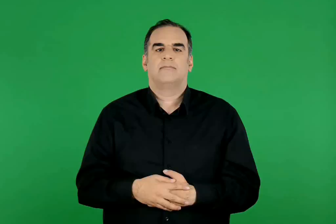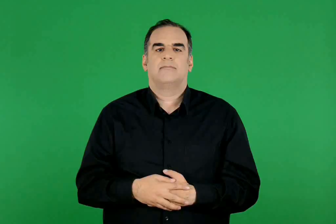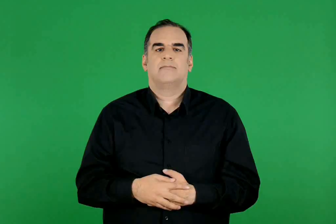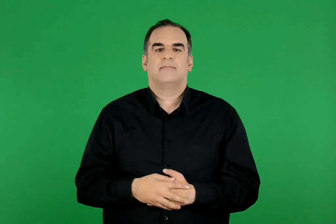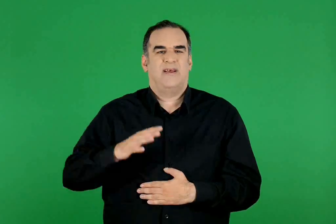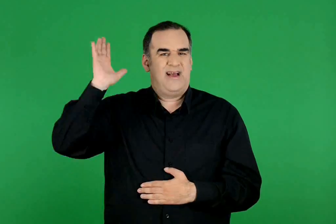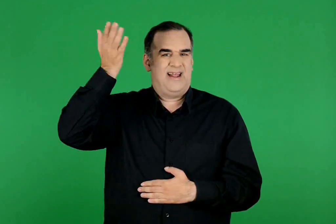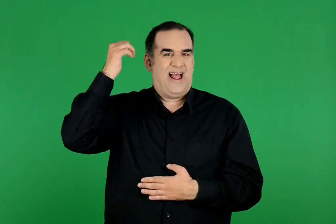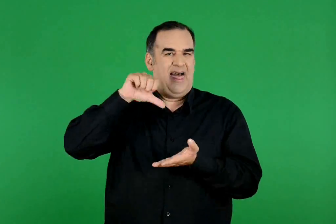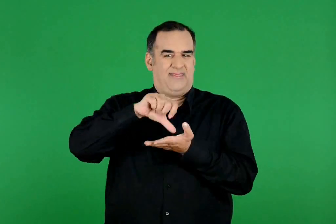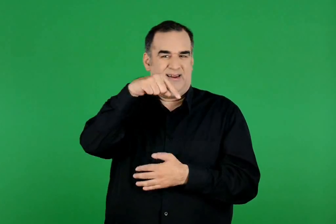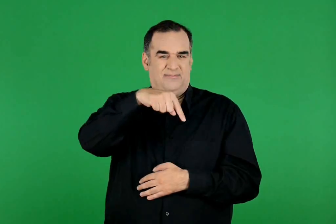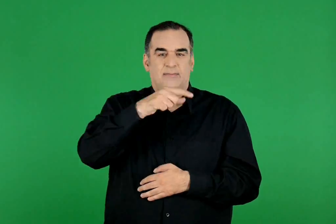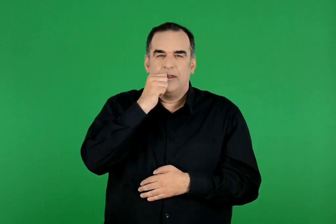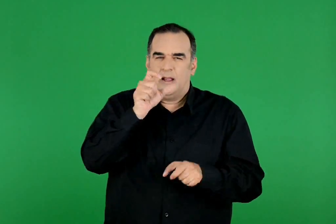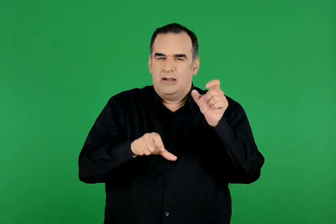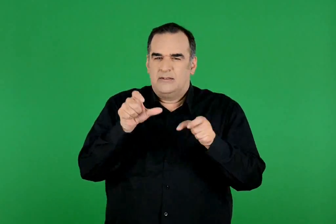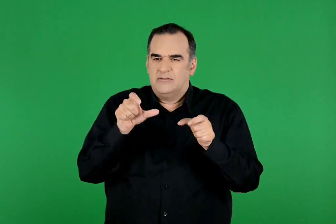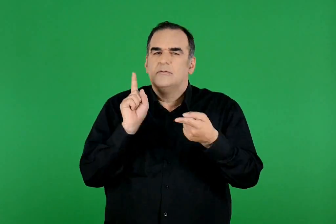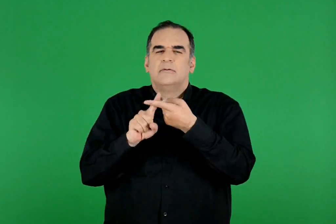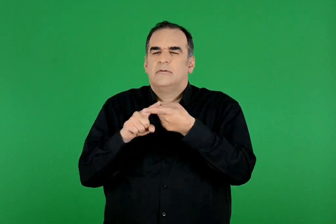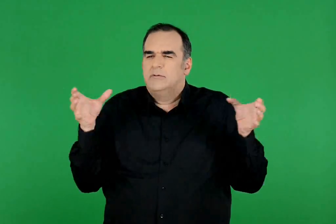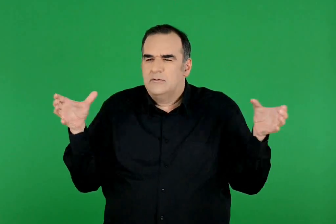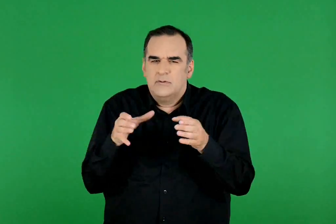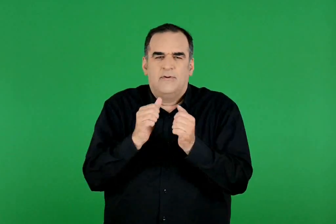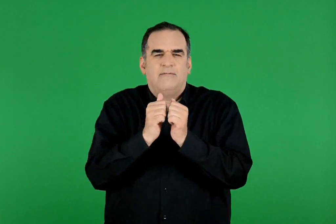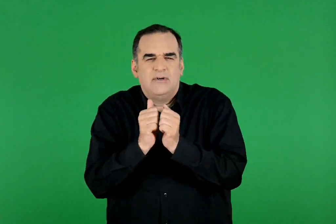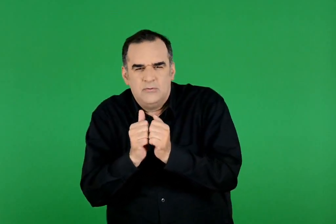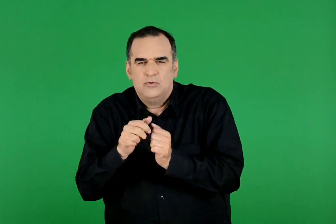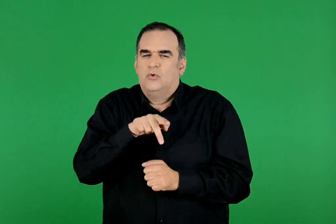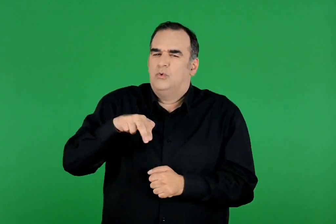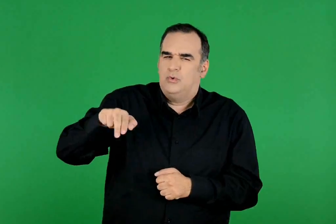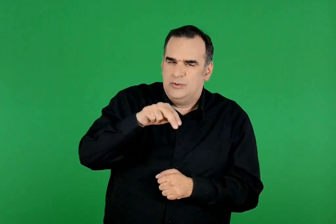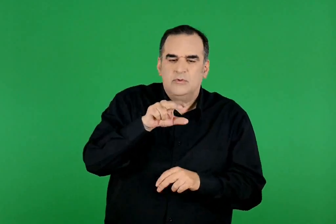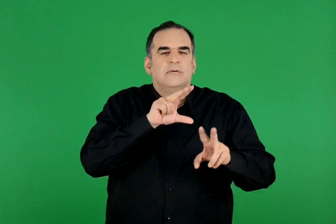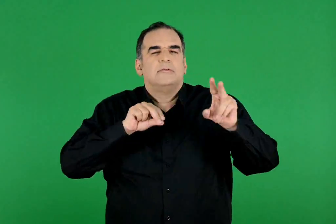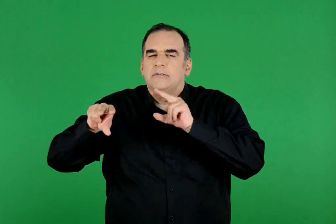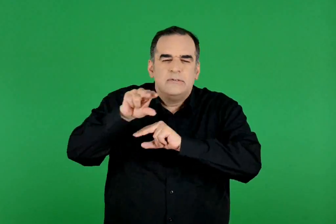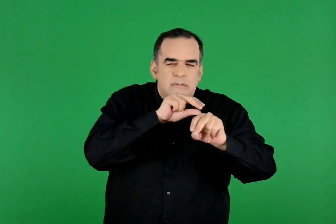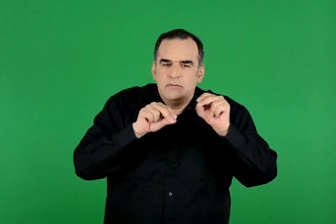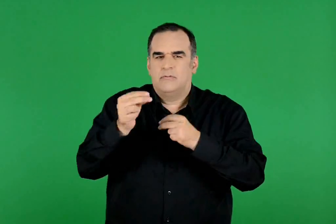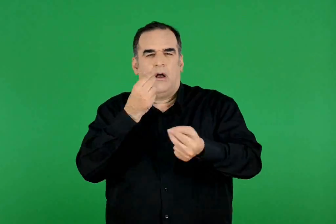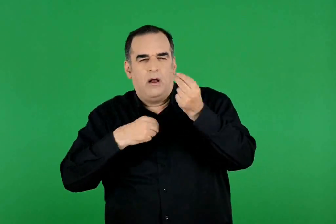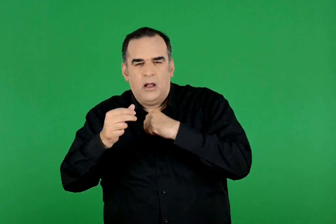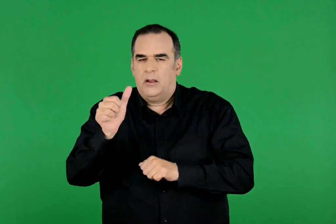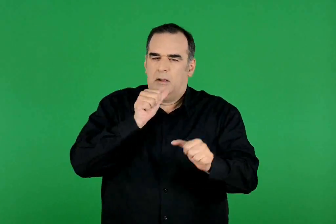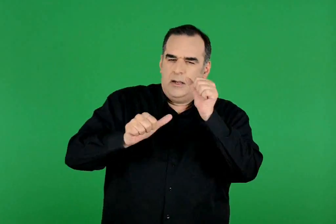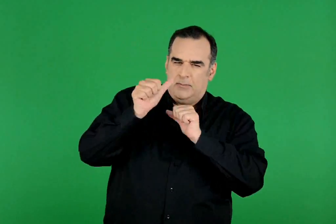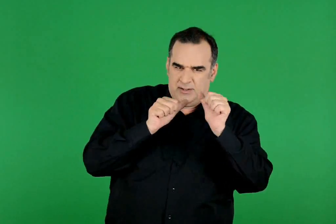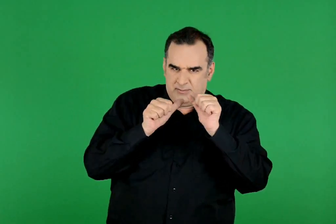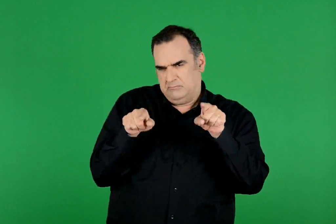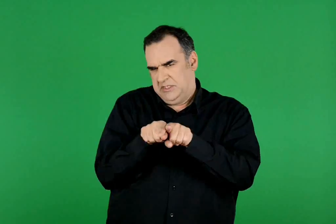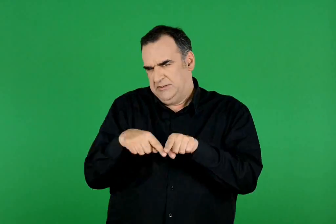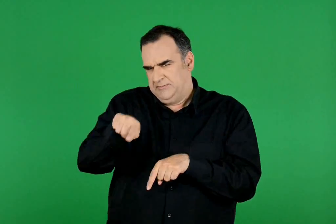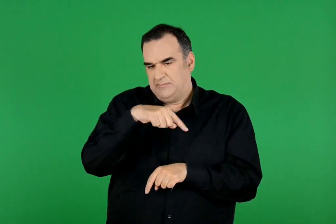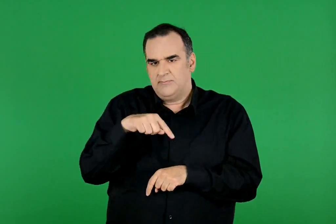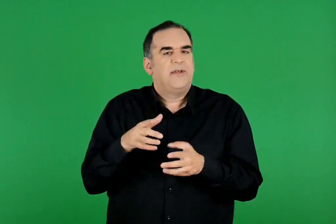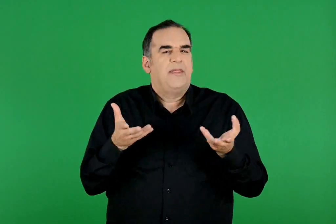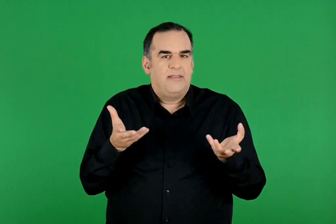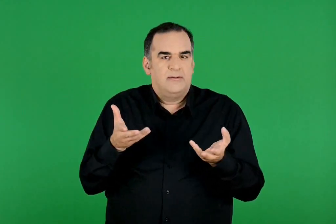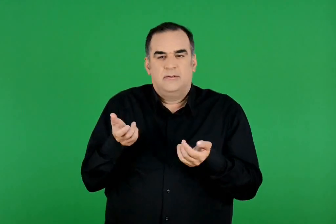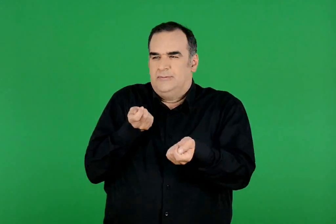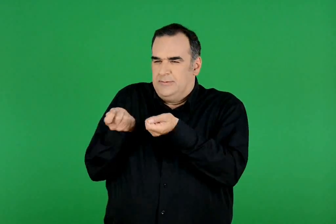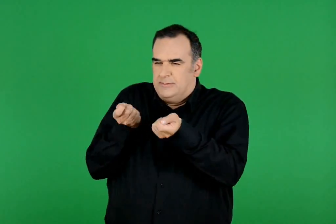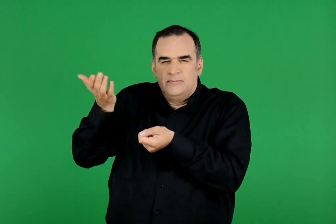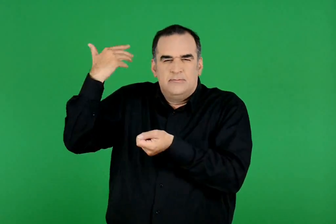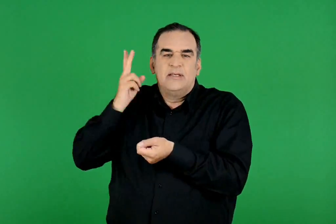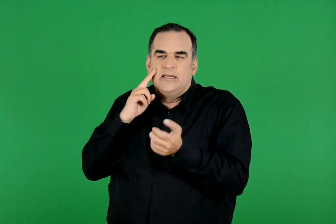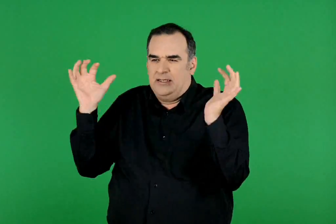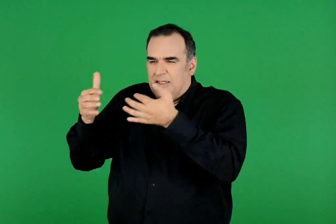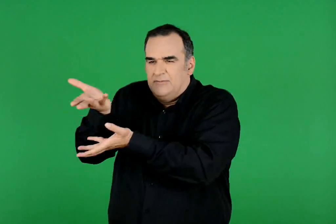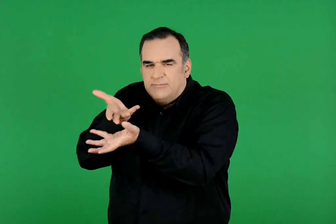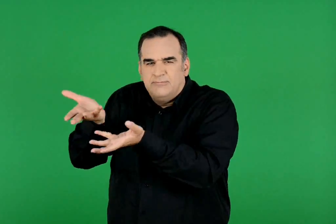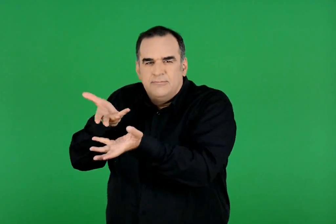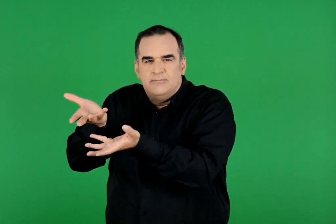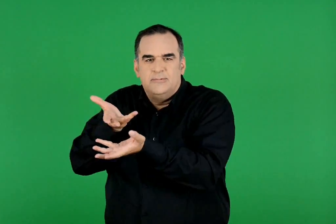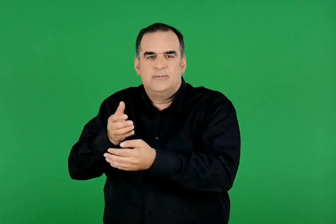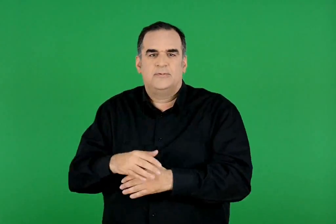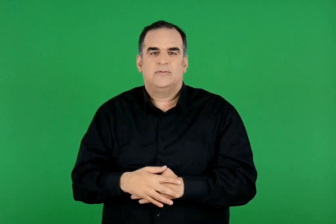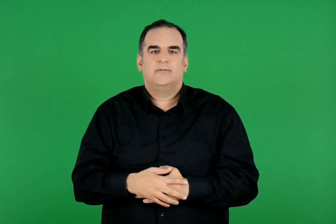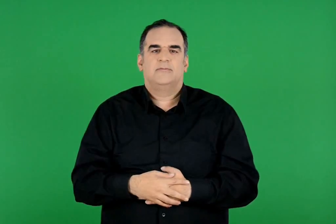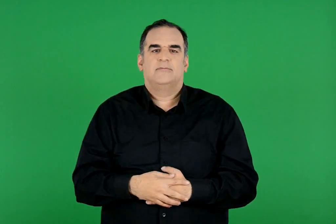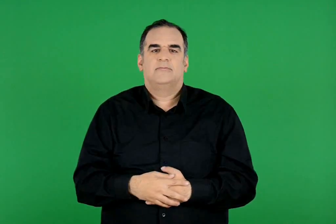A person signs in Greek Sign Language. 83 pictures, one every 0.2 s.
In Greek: στην αρχαία αθήνα οι άντρες συναντούσαν συχνά φίλους και γνωστούς , συζητούσαν , έτρωγαν κι έπιναν μαζί , δηλαδή οργάνωναν συμπόσια
